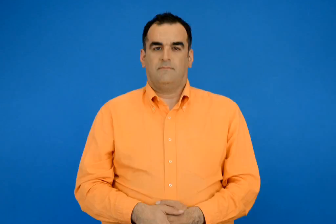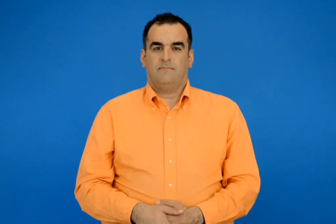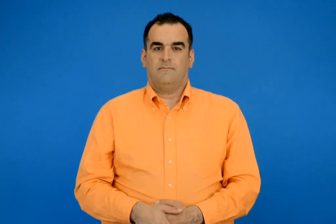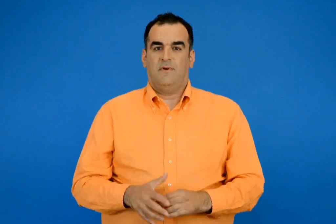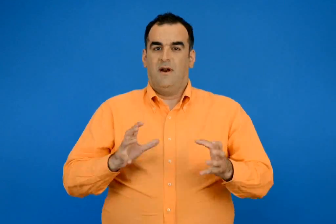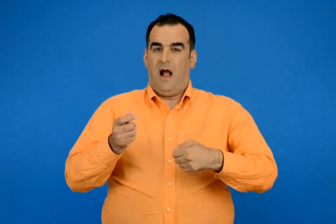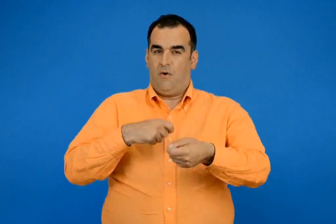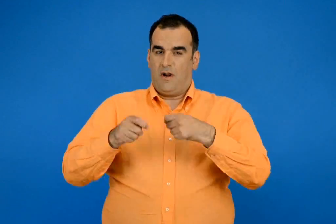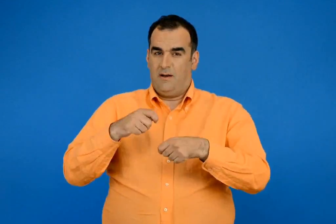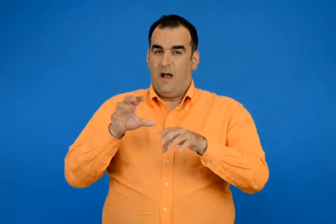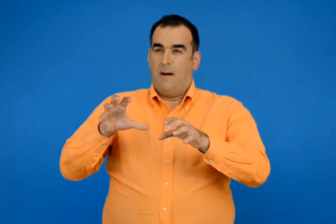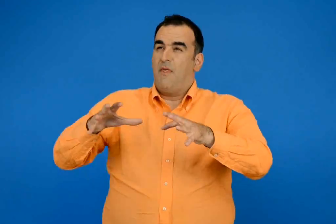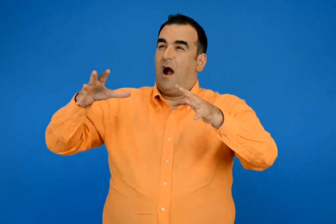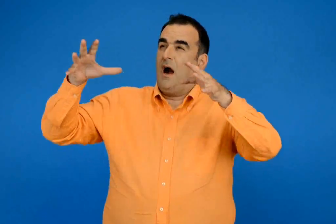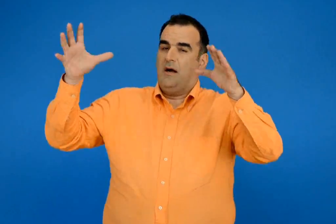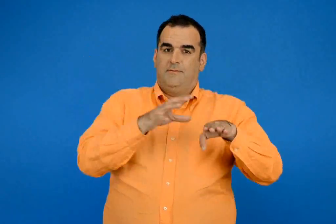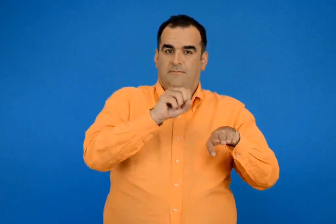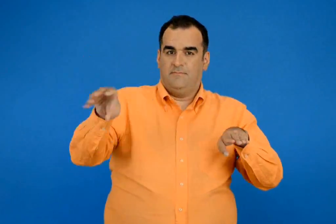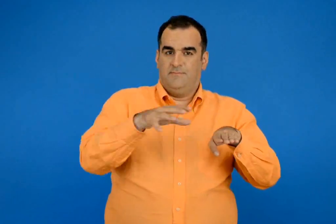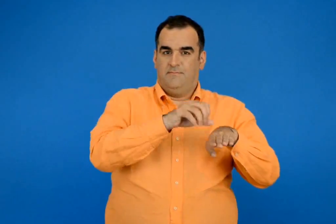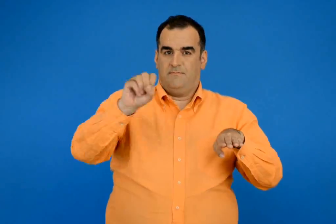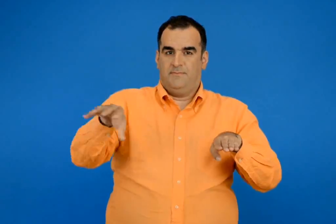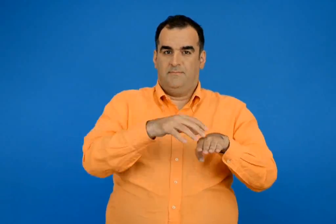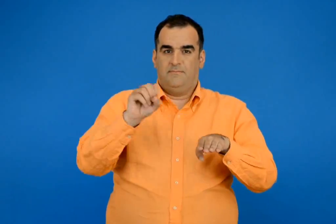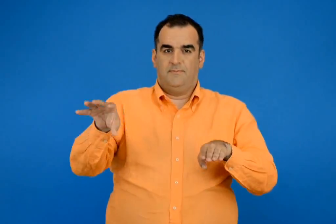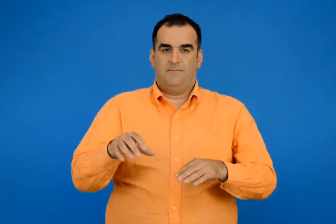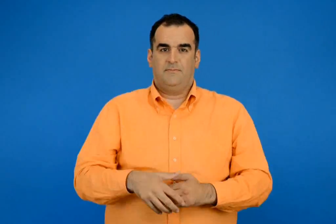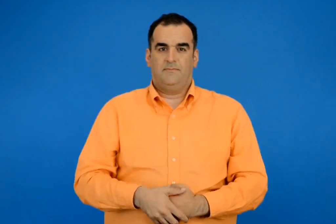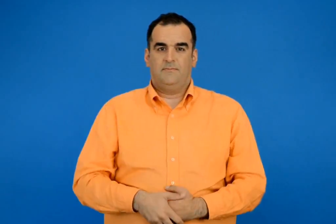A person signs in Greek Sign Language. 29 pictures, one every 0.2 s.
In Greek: τις κατέβασε στη λαχαναγορά σε μια μεγάλη αποθήκη
